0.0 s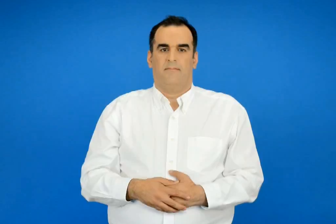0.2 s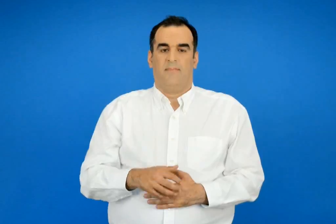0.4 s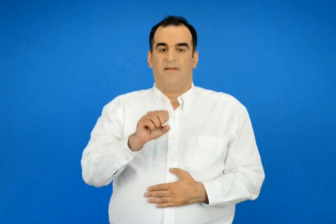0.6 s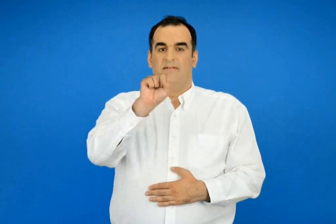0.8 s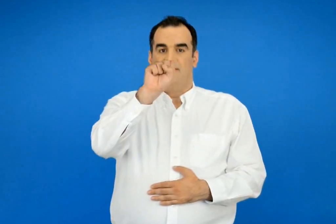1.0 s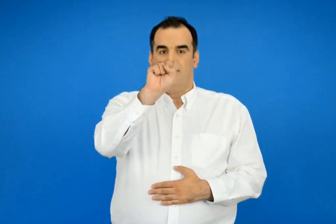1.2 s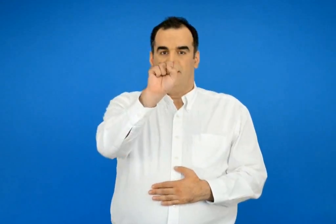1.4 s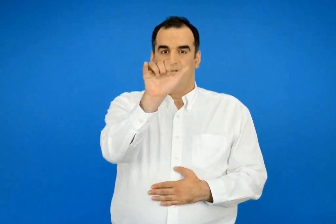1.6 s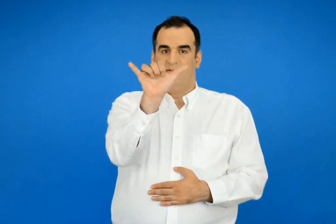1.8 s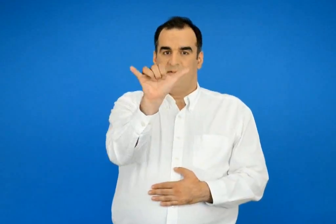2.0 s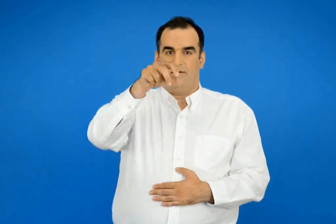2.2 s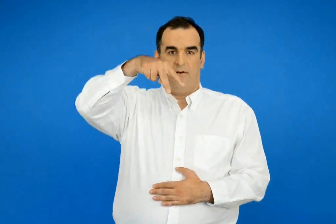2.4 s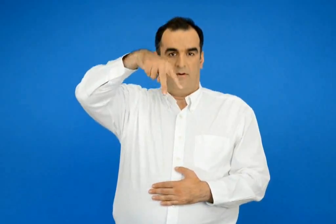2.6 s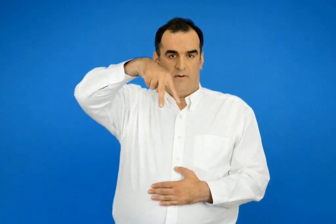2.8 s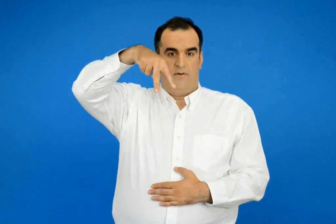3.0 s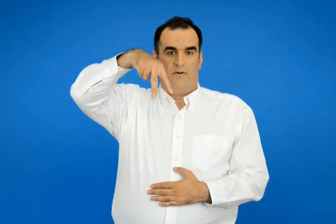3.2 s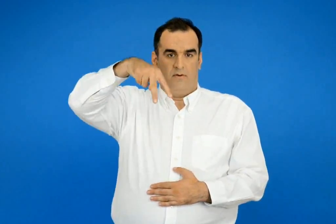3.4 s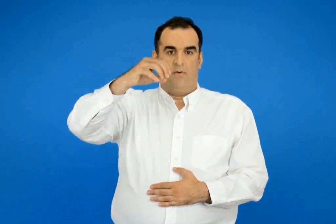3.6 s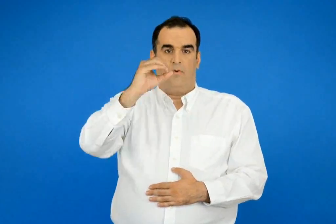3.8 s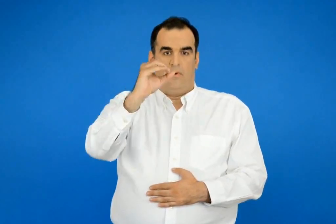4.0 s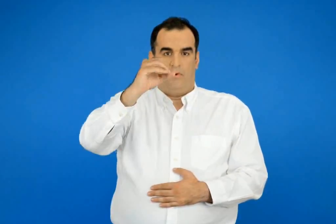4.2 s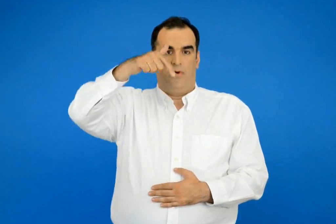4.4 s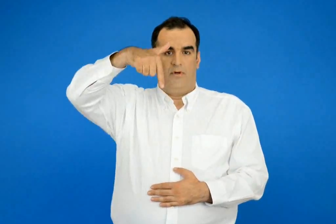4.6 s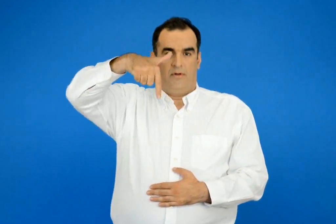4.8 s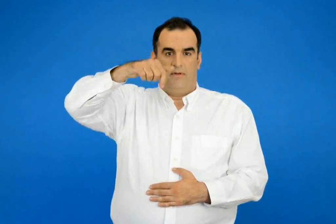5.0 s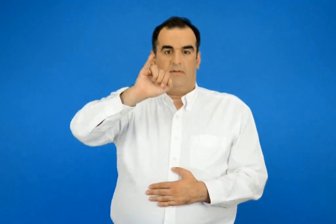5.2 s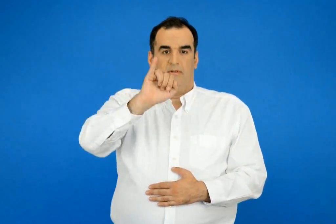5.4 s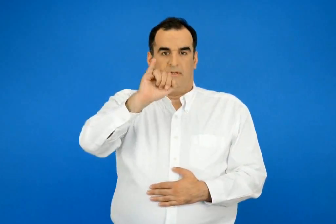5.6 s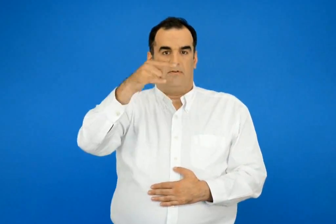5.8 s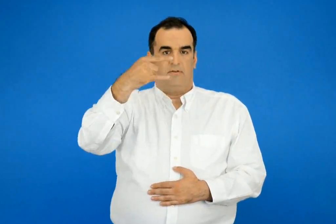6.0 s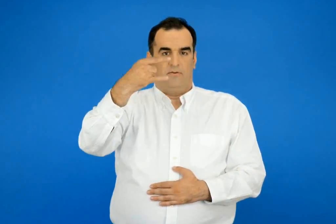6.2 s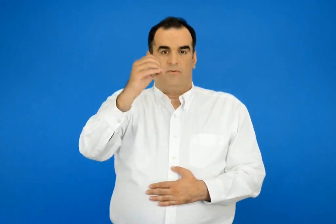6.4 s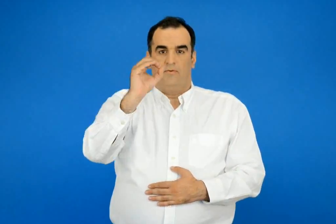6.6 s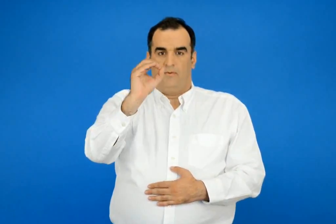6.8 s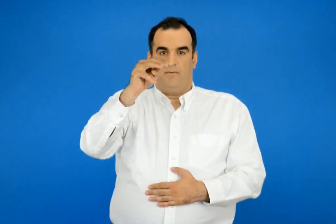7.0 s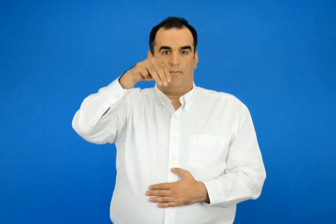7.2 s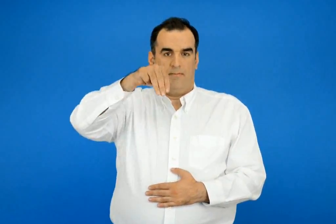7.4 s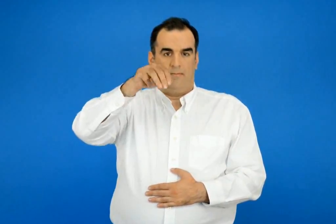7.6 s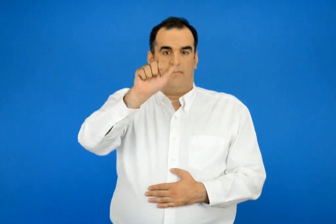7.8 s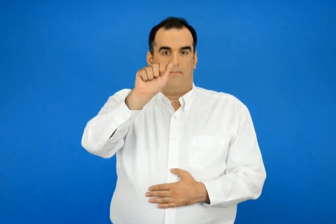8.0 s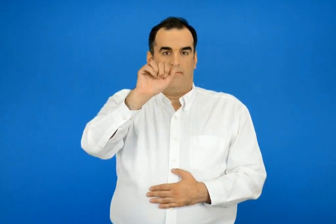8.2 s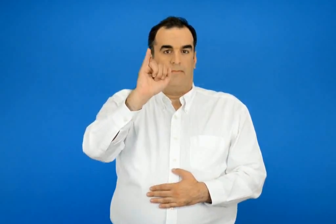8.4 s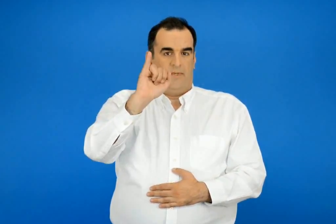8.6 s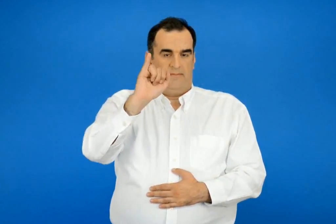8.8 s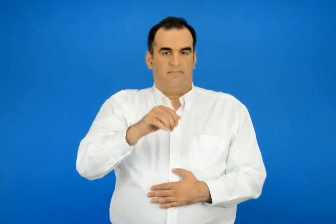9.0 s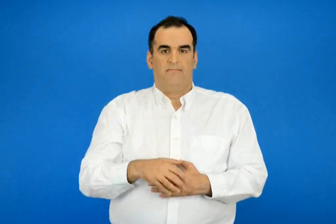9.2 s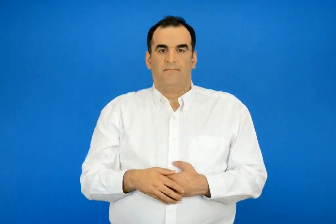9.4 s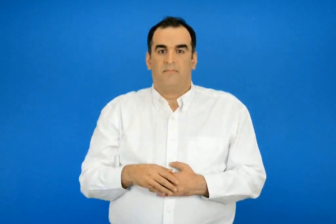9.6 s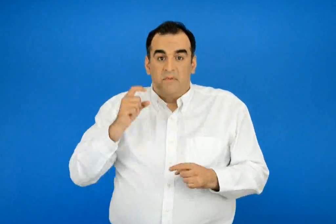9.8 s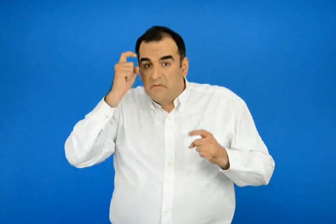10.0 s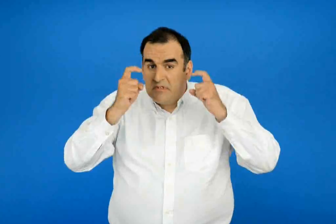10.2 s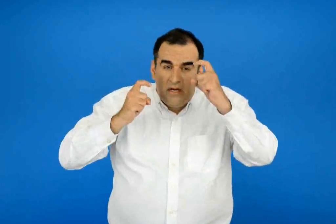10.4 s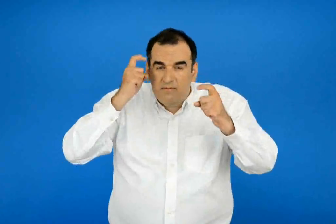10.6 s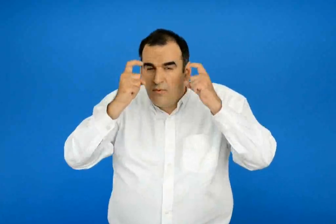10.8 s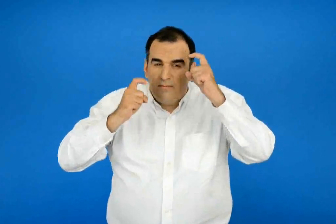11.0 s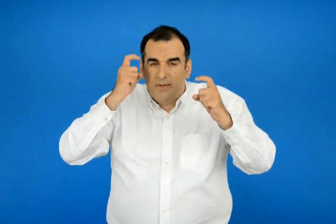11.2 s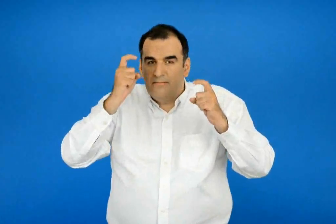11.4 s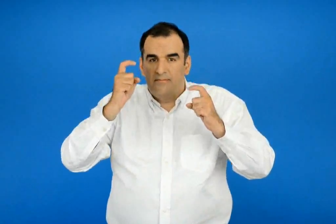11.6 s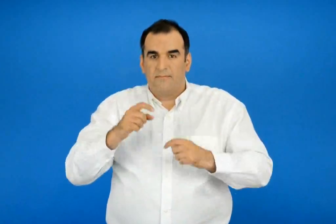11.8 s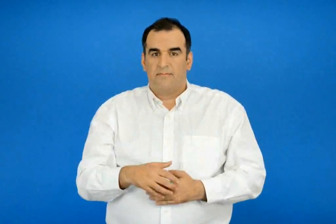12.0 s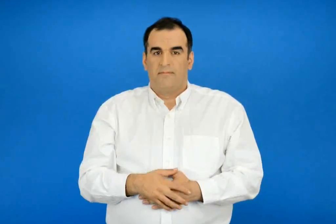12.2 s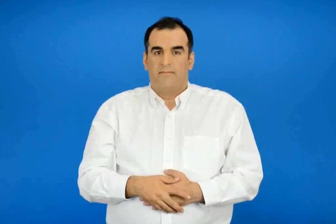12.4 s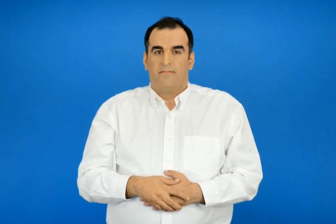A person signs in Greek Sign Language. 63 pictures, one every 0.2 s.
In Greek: συλλογίζομαι σκέφτομαι
